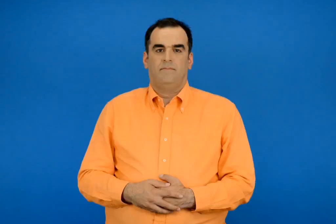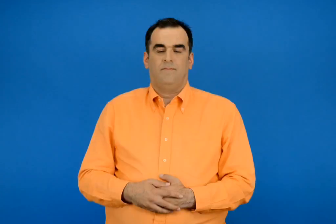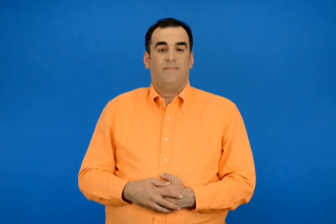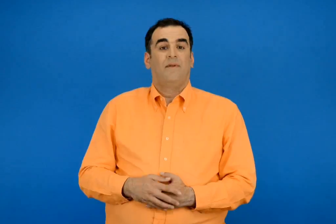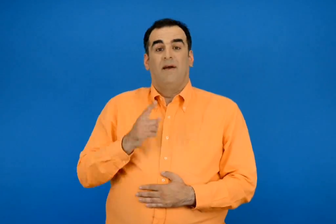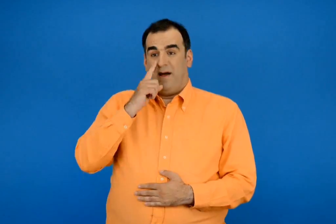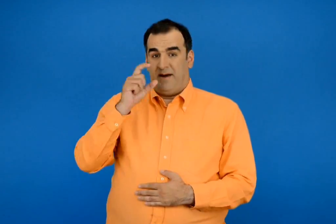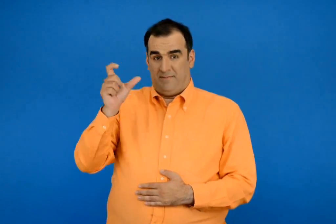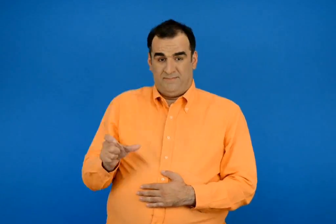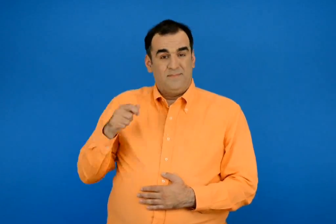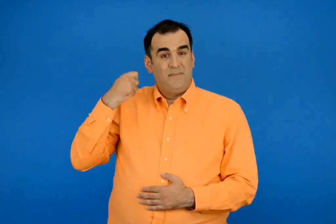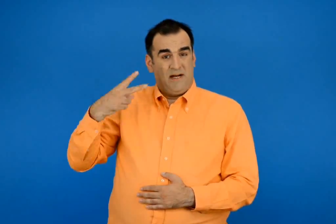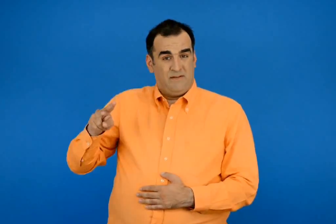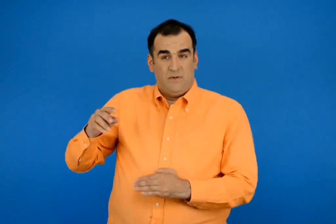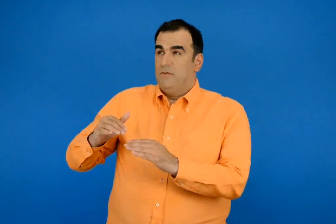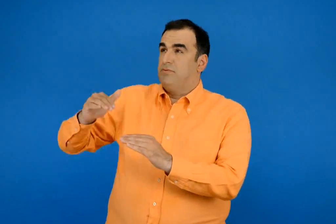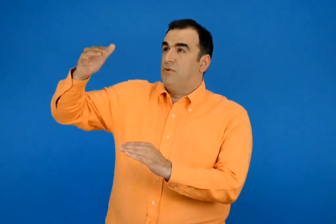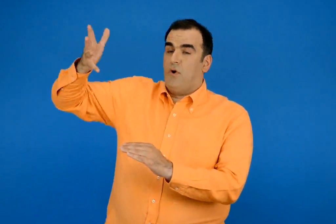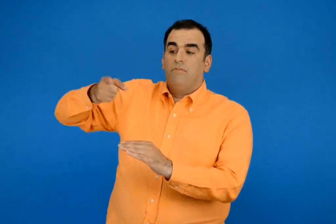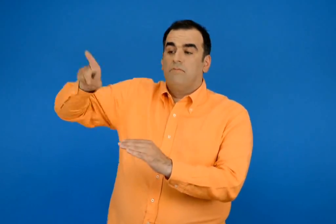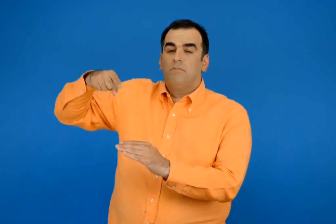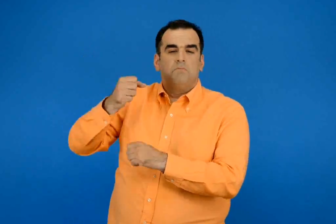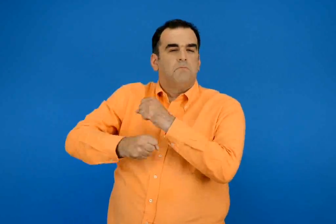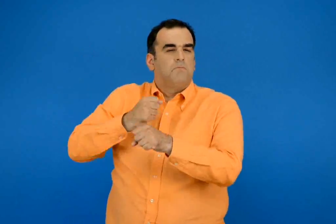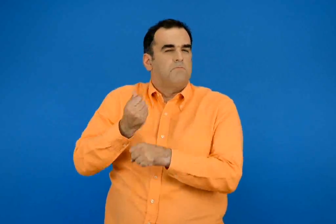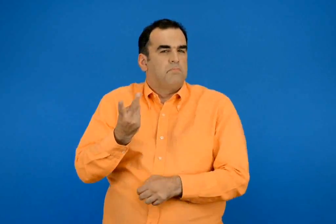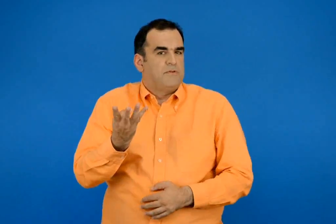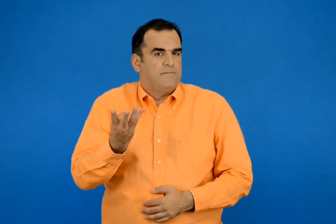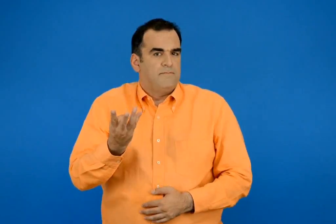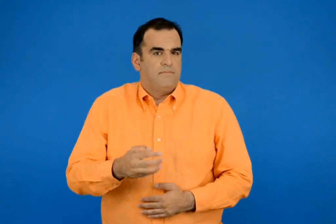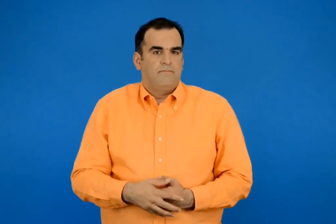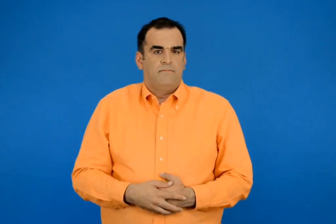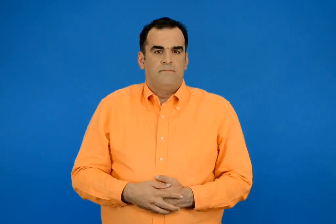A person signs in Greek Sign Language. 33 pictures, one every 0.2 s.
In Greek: ποσά χρονιά μεγαλύτερη είναι η μητέρα της από την άννα ;
